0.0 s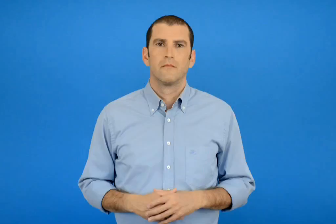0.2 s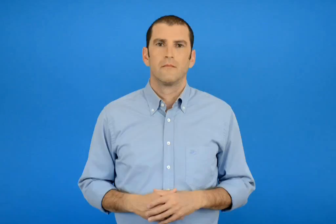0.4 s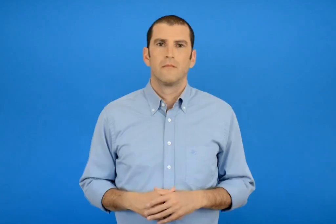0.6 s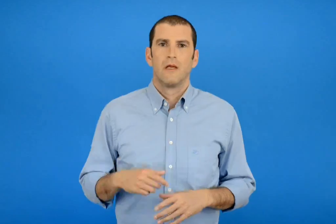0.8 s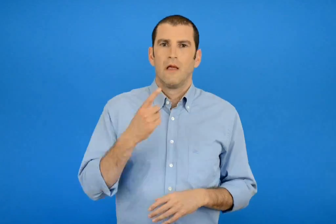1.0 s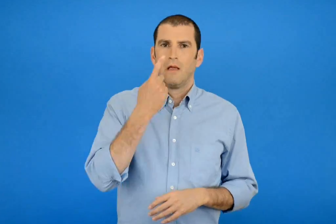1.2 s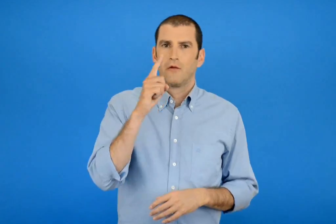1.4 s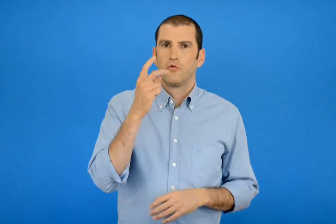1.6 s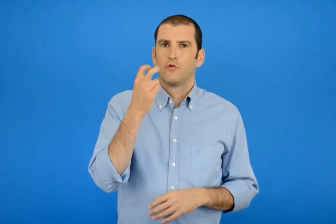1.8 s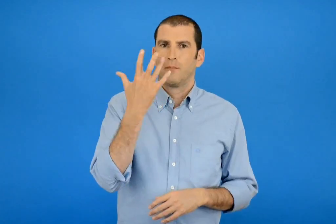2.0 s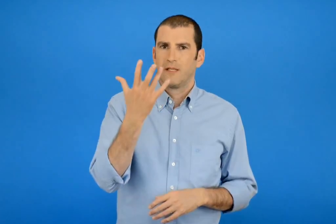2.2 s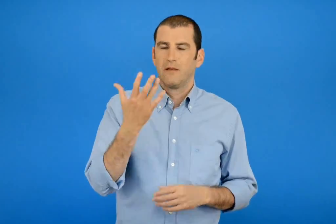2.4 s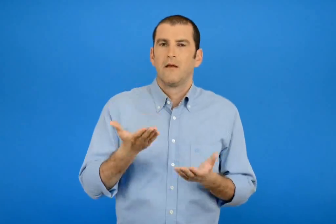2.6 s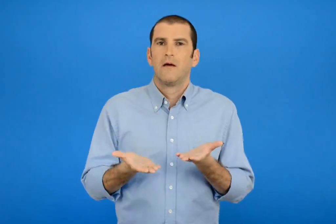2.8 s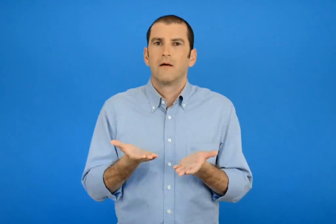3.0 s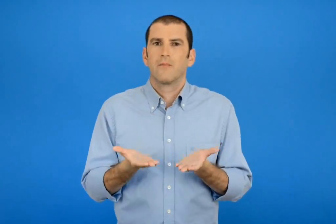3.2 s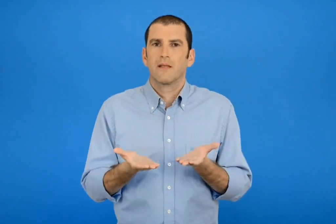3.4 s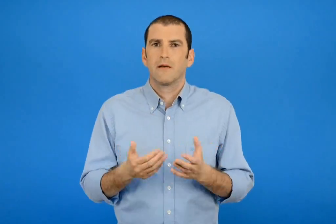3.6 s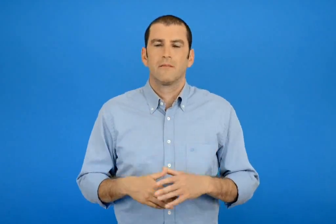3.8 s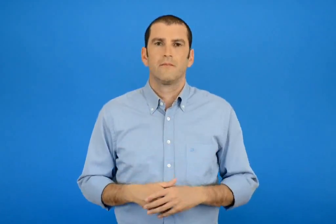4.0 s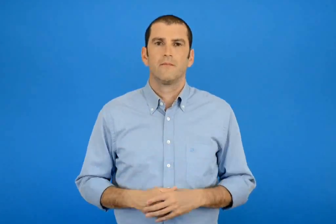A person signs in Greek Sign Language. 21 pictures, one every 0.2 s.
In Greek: 125 γραμμάρια
